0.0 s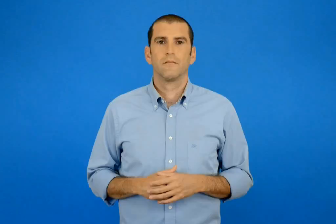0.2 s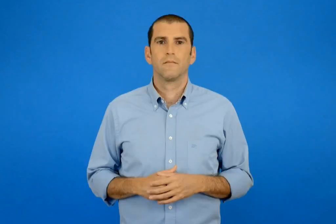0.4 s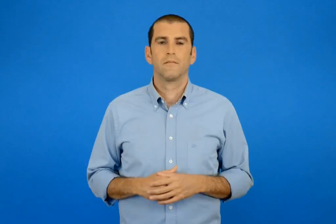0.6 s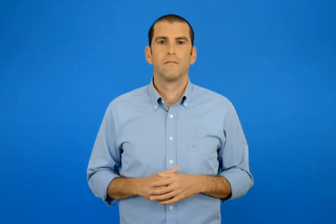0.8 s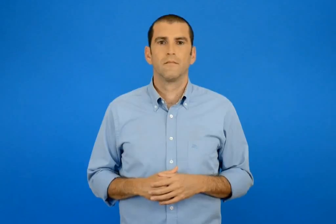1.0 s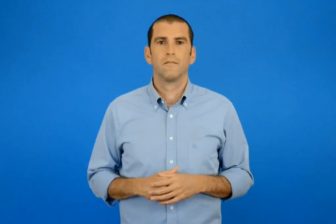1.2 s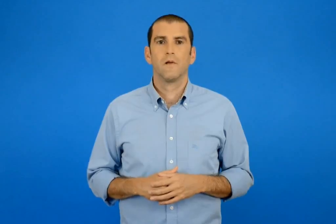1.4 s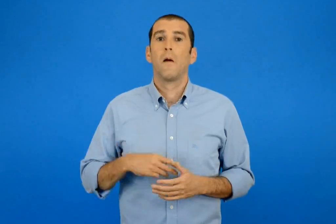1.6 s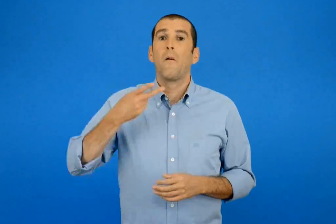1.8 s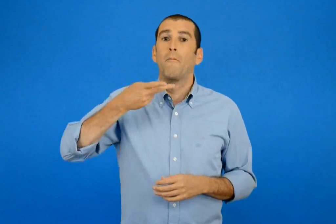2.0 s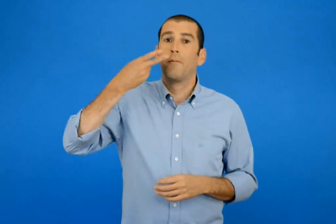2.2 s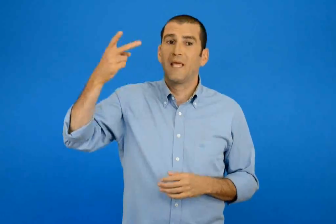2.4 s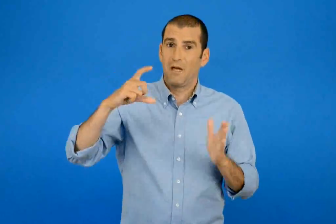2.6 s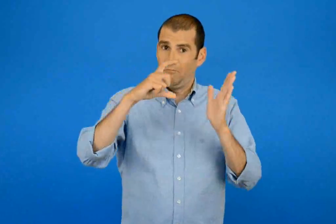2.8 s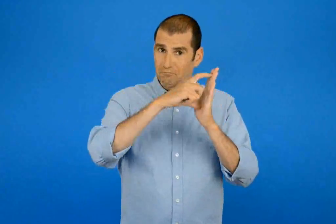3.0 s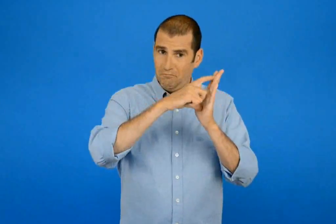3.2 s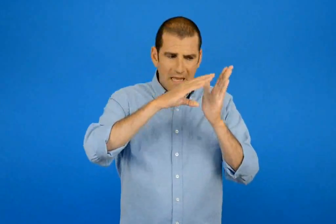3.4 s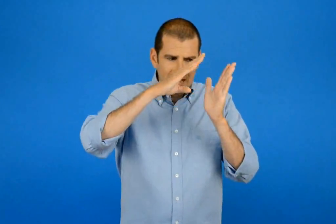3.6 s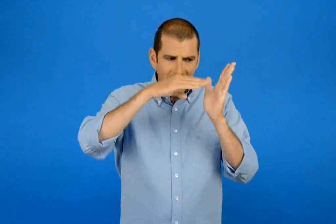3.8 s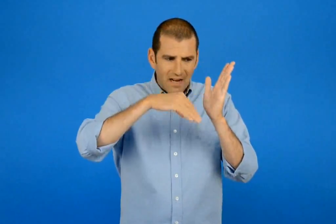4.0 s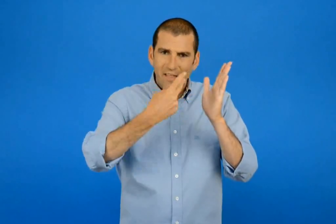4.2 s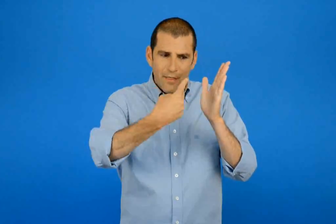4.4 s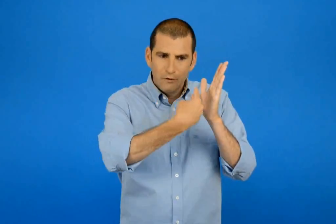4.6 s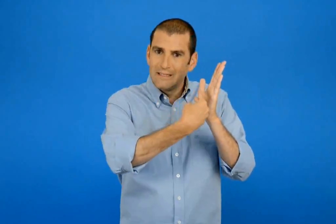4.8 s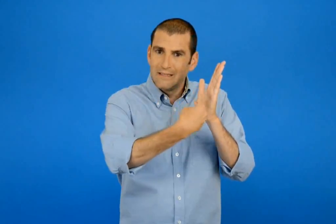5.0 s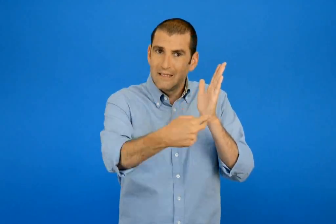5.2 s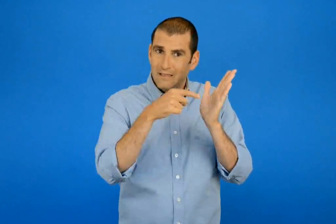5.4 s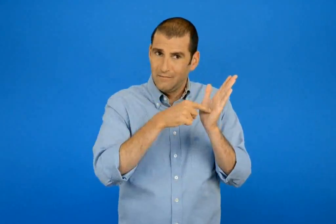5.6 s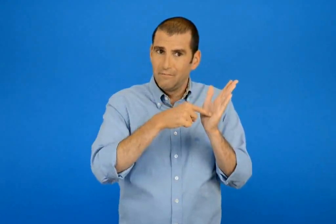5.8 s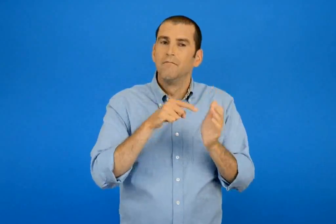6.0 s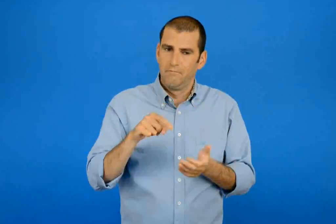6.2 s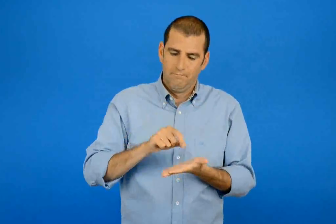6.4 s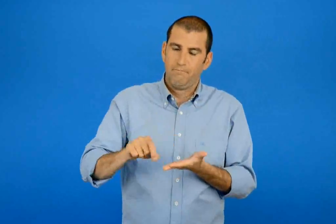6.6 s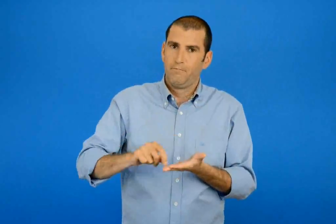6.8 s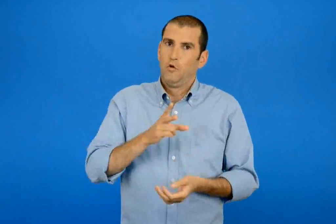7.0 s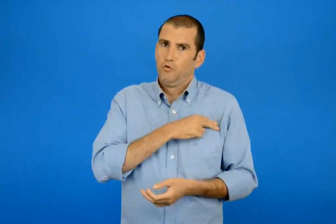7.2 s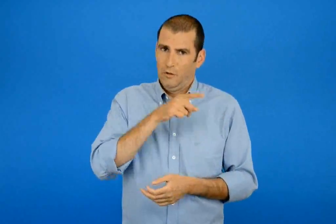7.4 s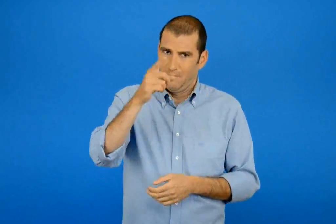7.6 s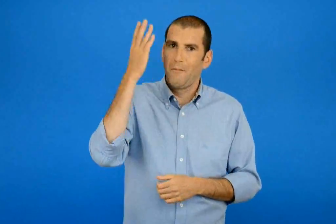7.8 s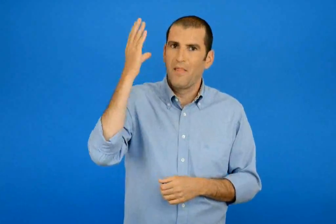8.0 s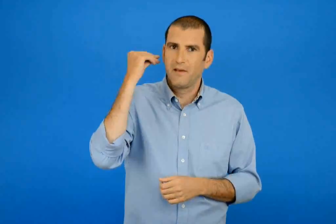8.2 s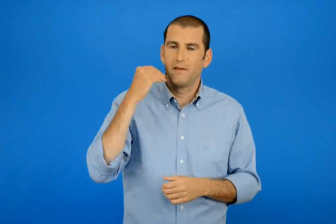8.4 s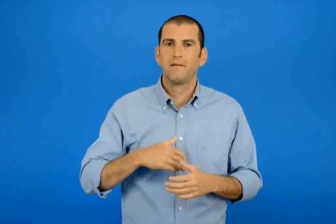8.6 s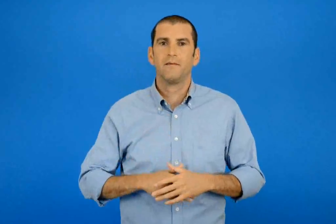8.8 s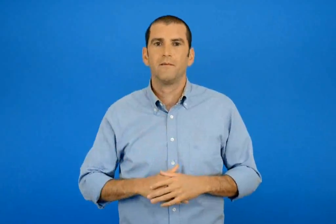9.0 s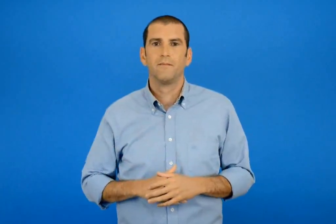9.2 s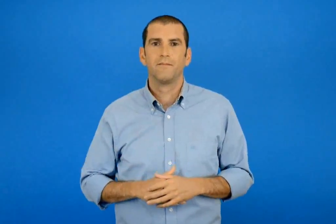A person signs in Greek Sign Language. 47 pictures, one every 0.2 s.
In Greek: μαθέ να γράφεις σωστά τους δύο τελευταίους στίχους του ποιήματος
